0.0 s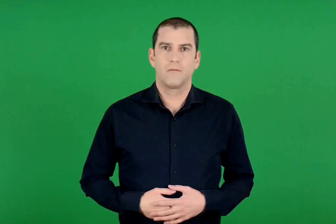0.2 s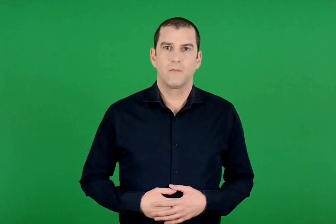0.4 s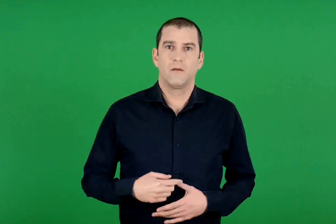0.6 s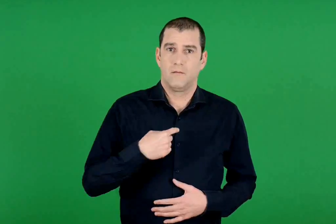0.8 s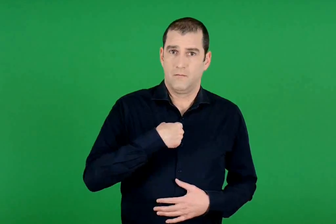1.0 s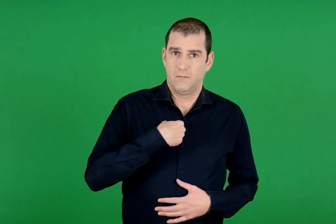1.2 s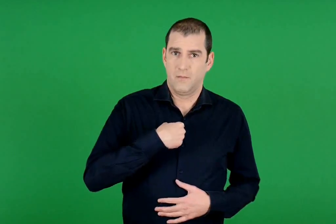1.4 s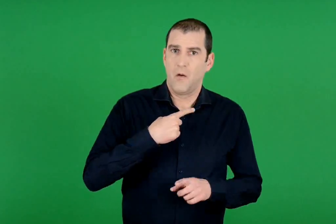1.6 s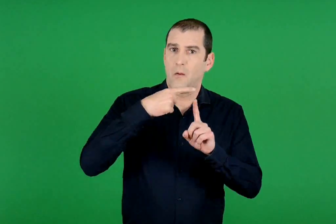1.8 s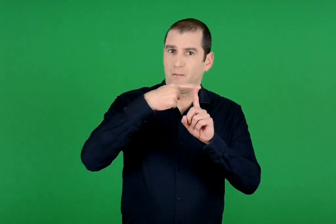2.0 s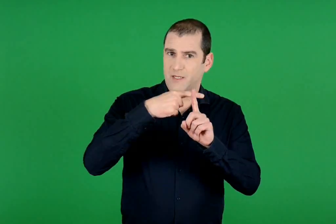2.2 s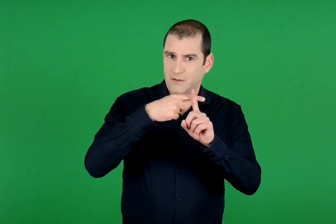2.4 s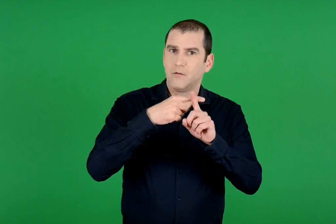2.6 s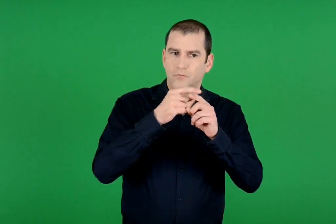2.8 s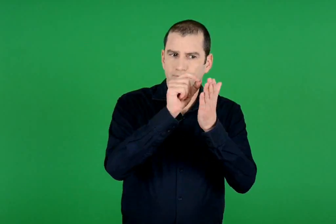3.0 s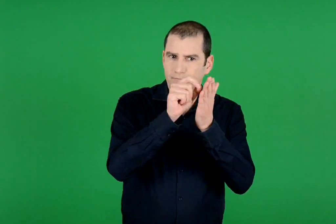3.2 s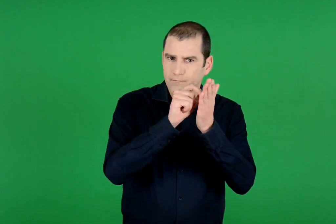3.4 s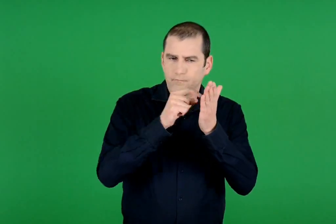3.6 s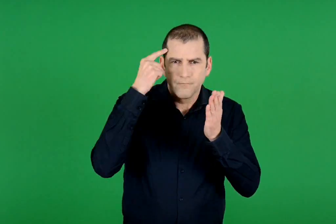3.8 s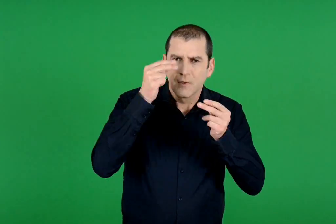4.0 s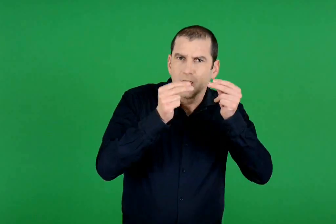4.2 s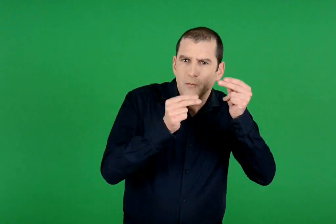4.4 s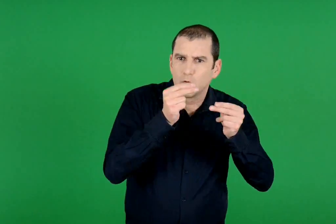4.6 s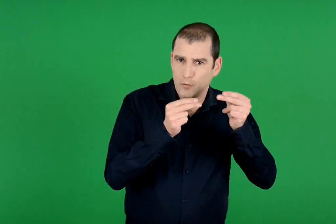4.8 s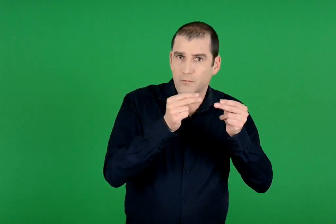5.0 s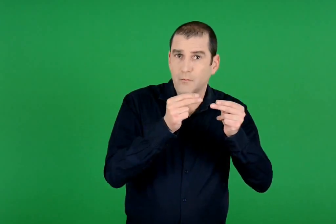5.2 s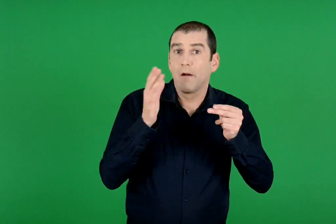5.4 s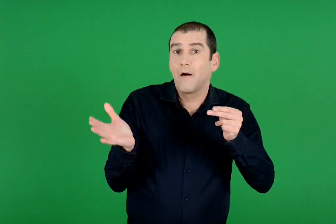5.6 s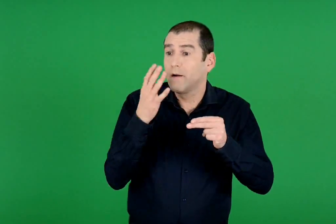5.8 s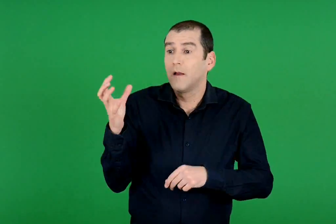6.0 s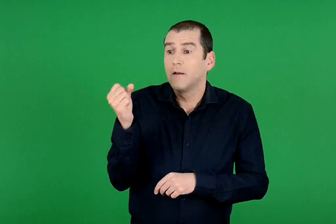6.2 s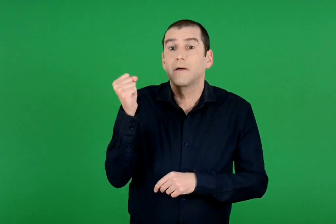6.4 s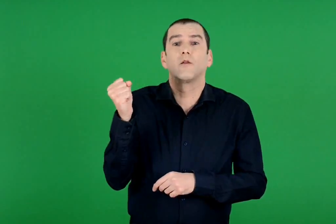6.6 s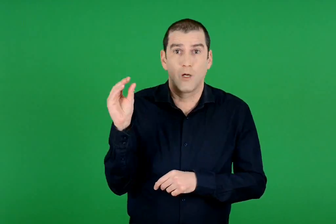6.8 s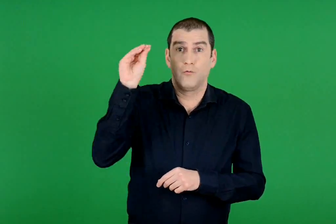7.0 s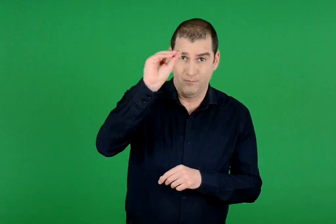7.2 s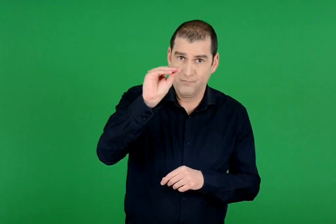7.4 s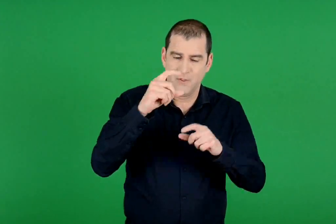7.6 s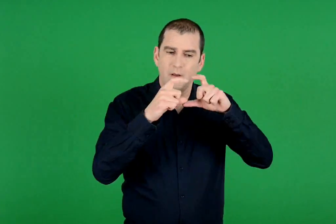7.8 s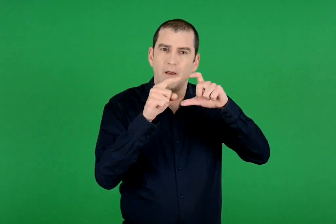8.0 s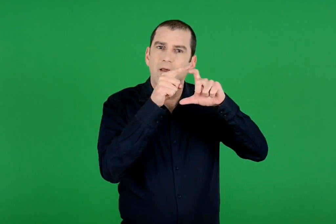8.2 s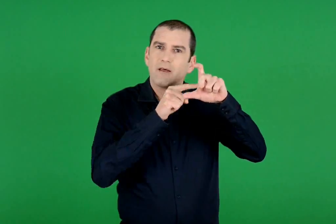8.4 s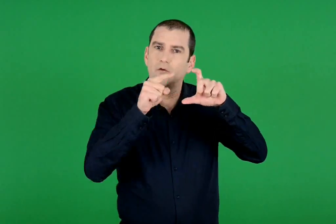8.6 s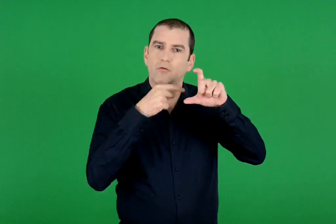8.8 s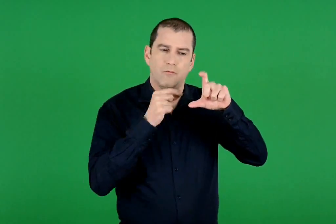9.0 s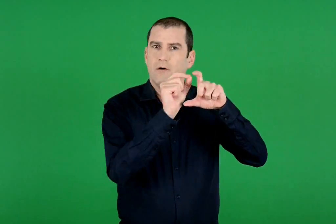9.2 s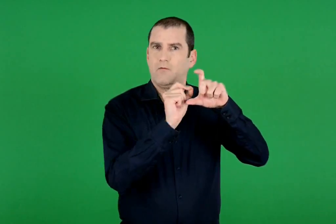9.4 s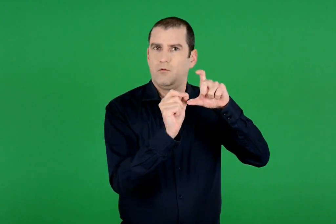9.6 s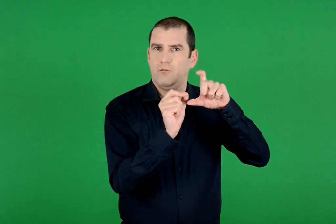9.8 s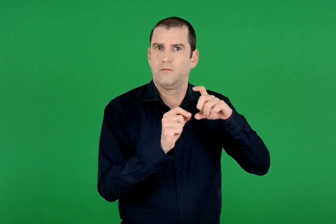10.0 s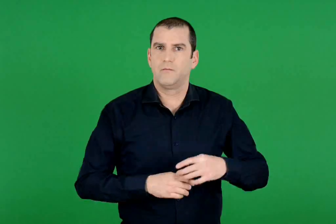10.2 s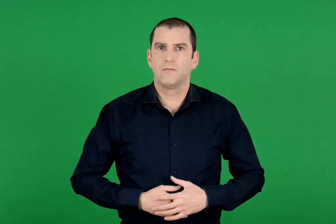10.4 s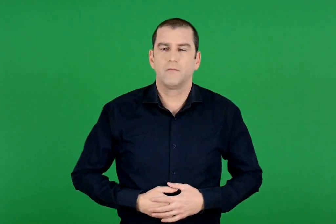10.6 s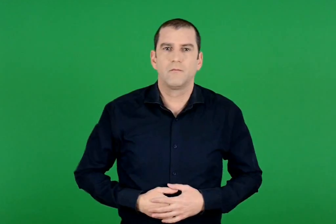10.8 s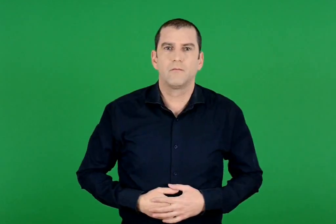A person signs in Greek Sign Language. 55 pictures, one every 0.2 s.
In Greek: συμπληρώνω την πράξη και υπολογίζω. αν υπάρχει κρατούμενο , το γράφω μέσα στο κυκλάκι
